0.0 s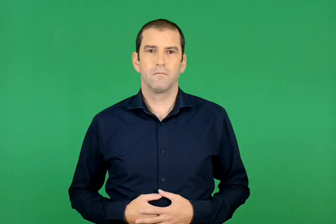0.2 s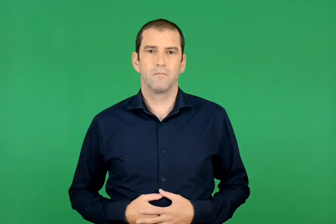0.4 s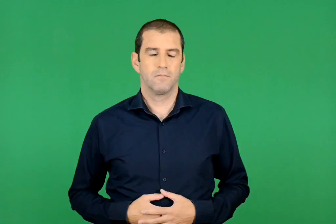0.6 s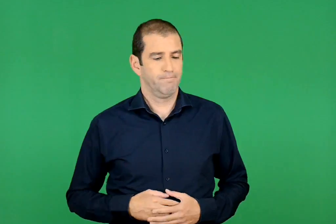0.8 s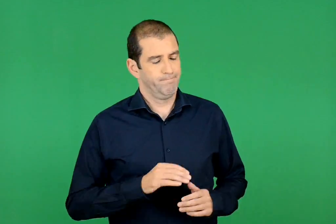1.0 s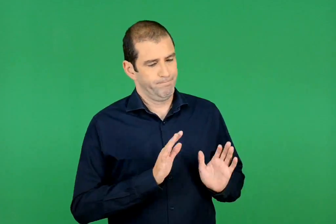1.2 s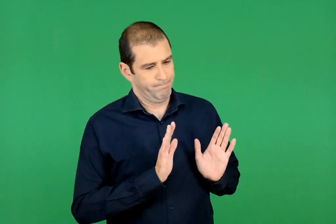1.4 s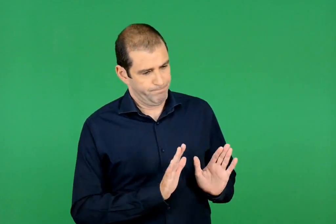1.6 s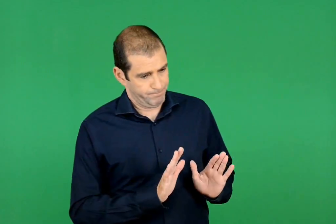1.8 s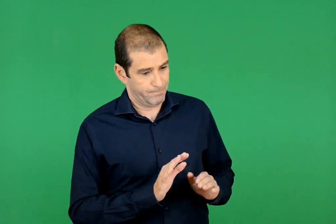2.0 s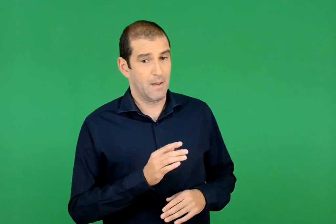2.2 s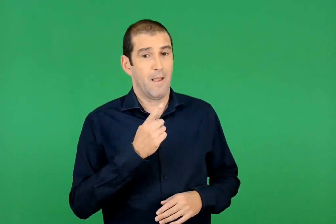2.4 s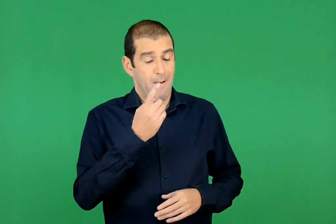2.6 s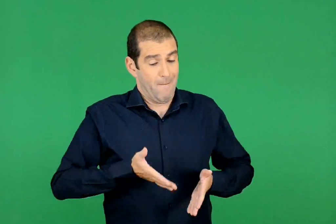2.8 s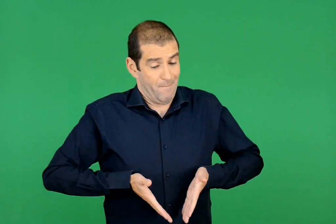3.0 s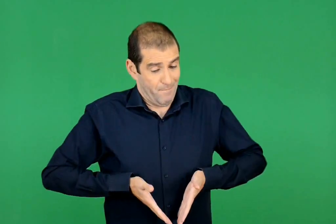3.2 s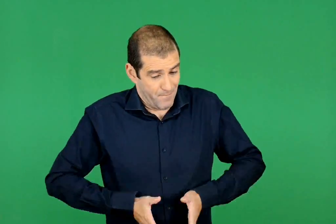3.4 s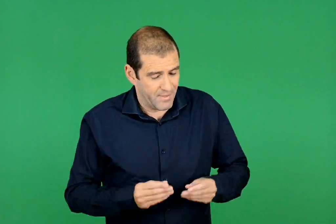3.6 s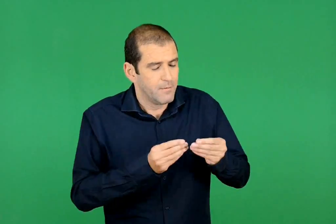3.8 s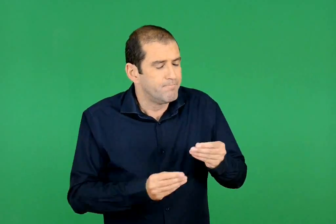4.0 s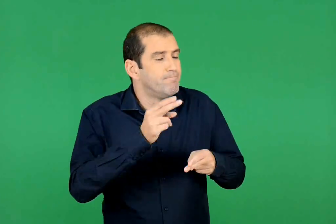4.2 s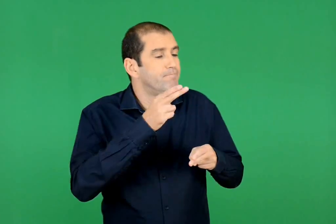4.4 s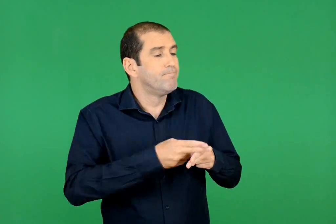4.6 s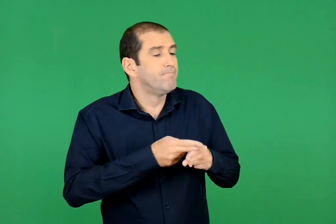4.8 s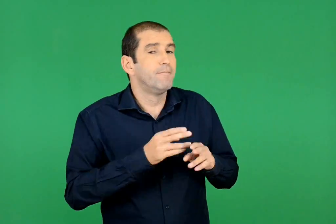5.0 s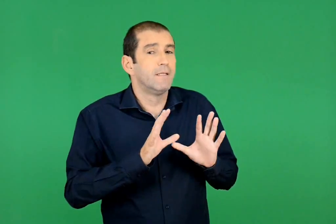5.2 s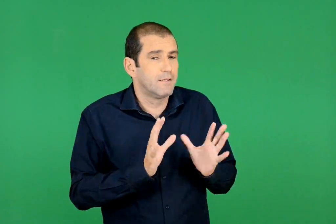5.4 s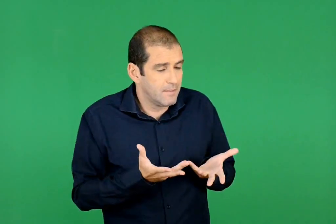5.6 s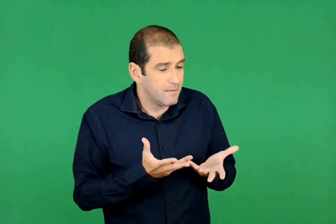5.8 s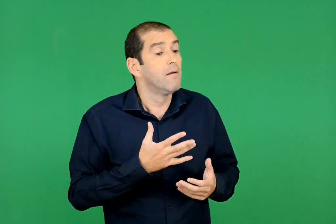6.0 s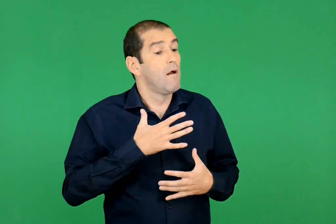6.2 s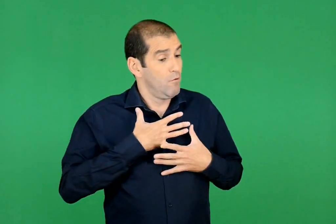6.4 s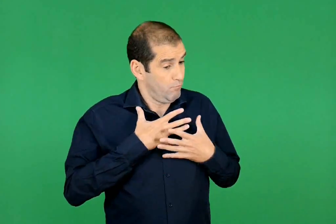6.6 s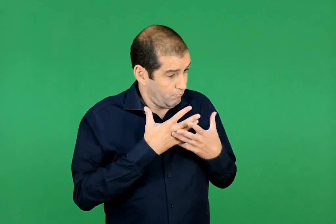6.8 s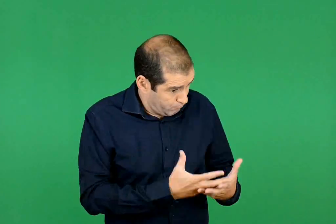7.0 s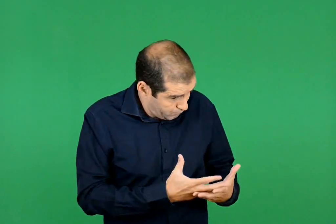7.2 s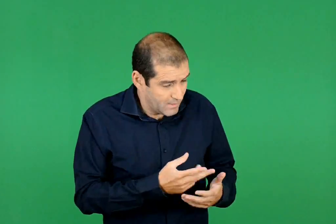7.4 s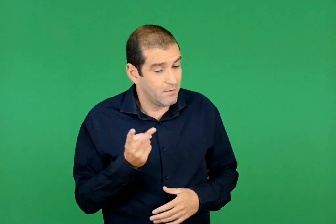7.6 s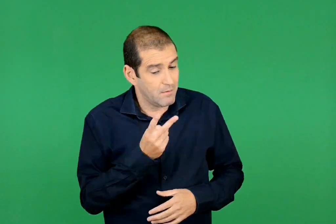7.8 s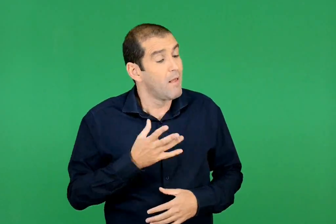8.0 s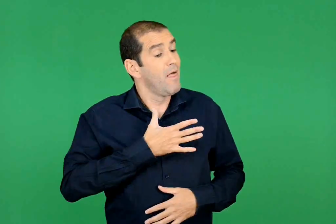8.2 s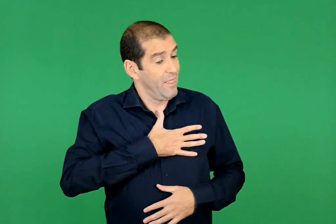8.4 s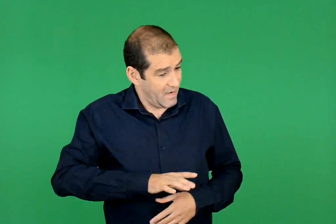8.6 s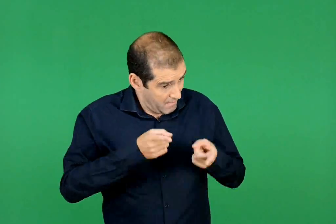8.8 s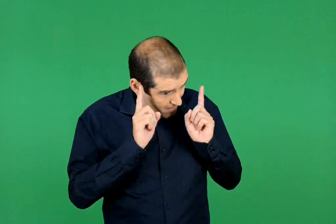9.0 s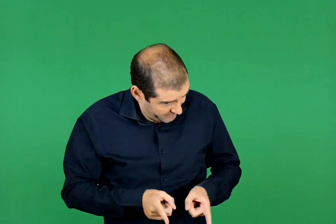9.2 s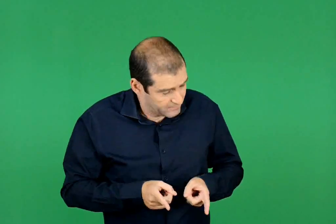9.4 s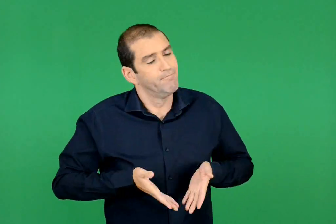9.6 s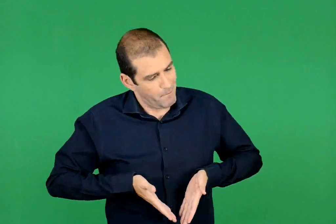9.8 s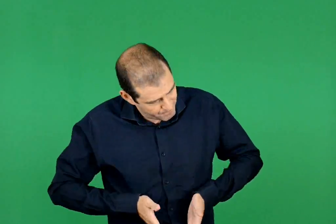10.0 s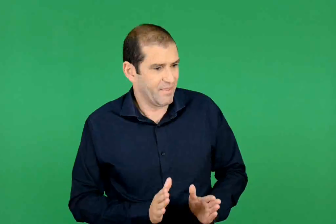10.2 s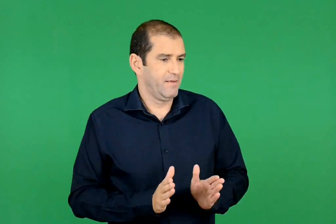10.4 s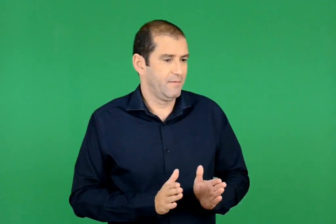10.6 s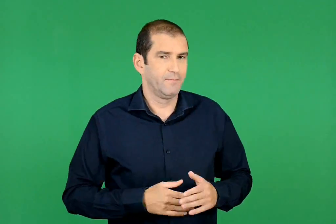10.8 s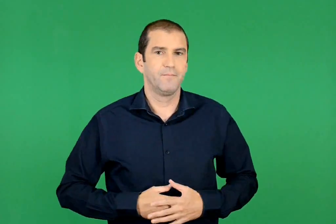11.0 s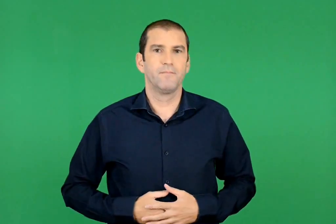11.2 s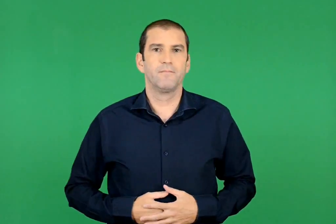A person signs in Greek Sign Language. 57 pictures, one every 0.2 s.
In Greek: κοίτα , το πιο σημαντικό πράγμα για ένα παιδί είναι να ξέρει ότι το αγαπούσαν και το ήθελαν από την πρώτη στιγμή που το σκέφτηκαν
